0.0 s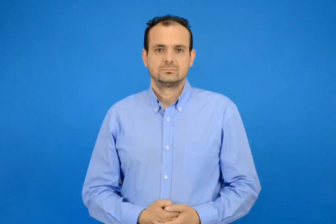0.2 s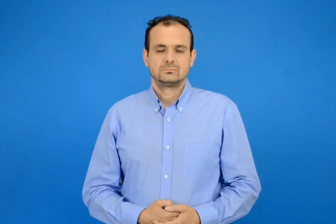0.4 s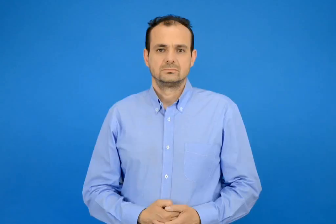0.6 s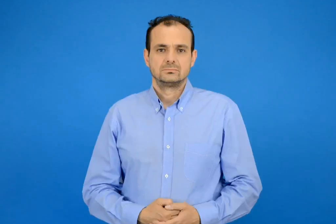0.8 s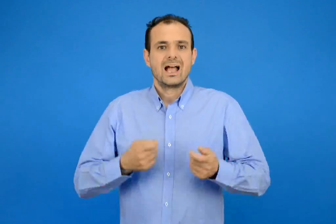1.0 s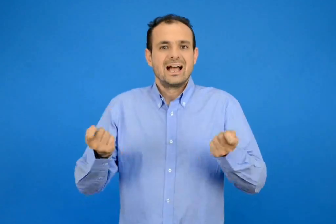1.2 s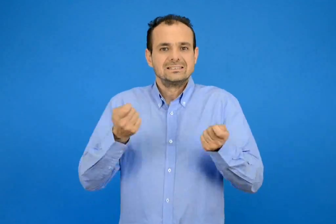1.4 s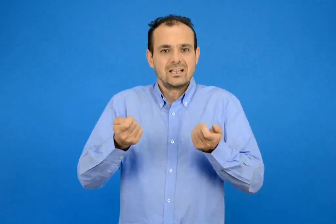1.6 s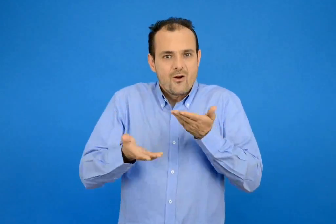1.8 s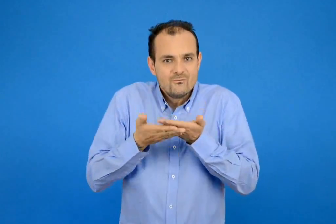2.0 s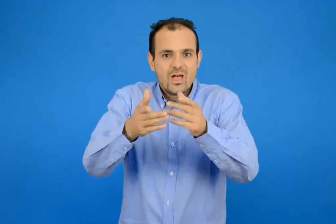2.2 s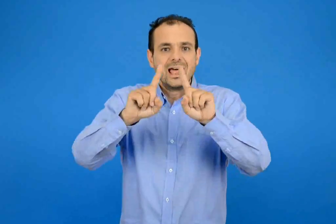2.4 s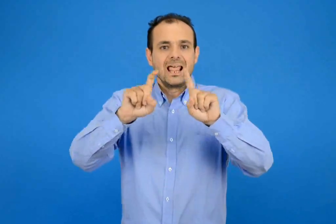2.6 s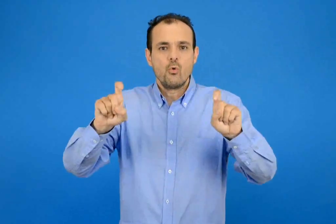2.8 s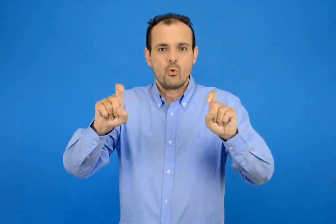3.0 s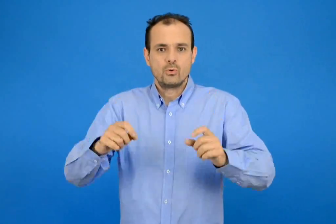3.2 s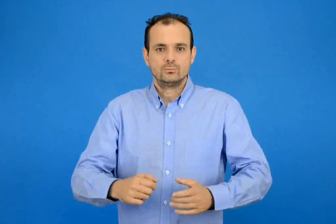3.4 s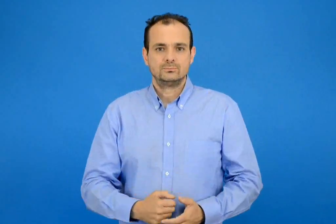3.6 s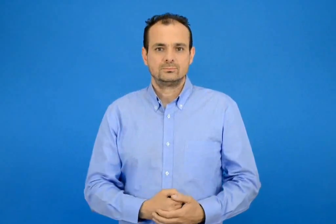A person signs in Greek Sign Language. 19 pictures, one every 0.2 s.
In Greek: χρήση εποπτικού υλικού
